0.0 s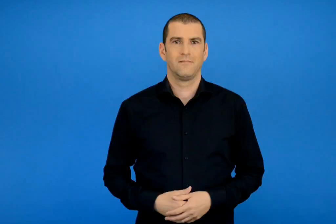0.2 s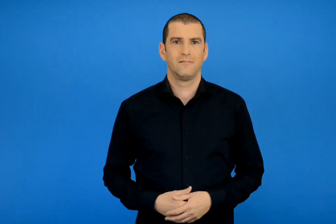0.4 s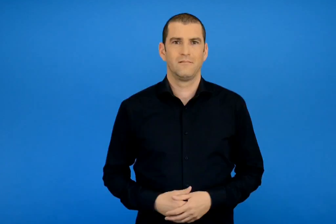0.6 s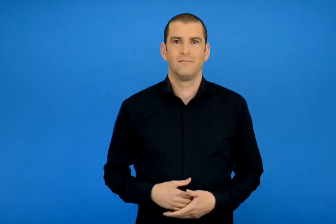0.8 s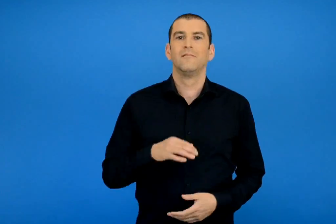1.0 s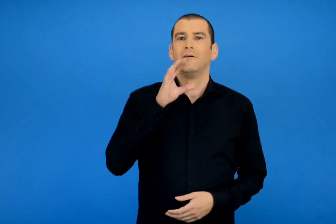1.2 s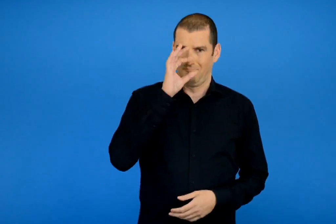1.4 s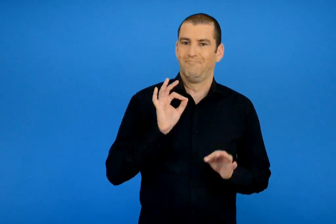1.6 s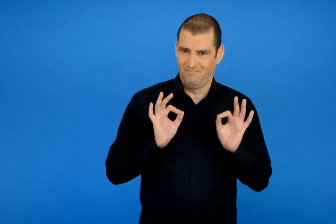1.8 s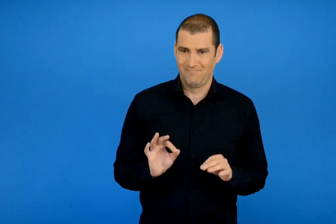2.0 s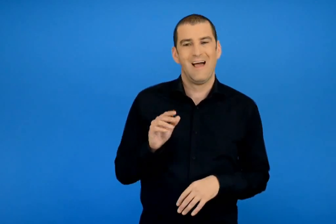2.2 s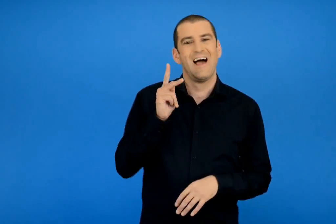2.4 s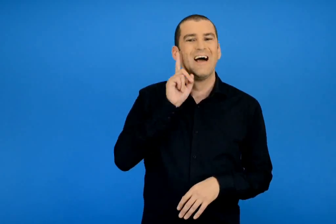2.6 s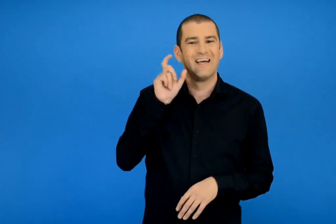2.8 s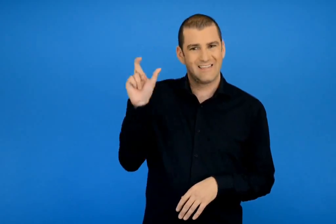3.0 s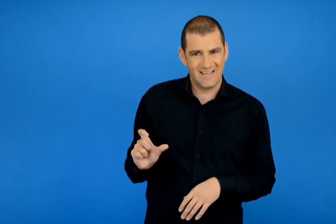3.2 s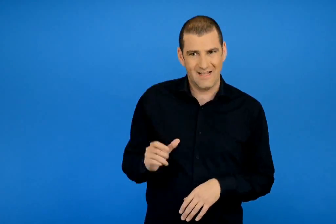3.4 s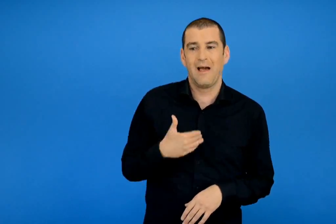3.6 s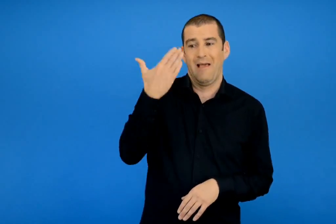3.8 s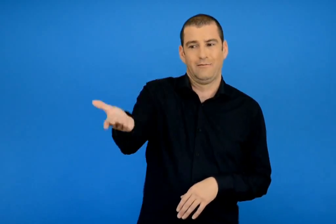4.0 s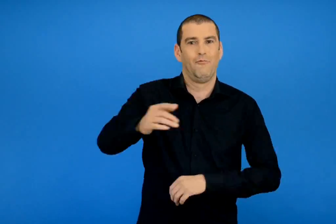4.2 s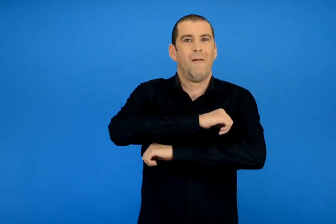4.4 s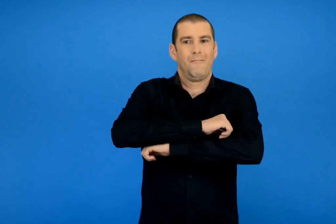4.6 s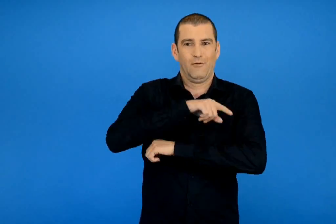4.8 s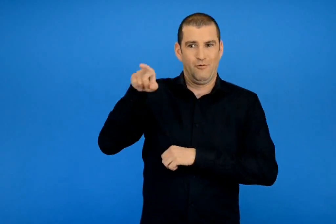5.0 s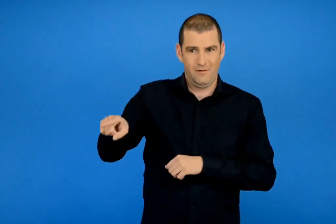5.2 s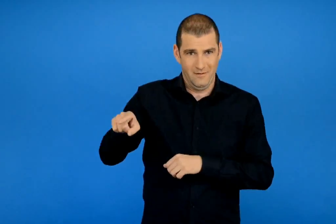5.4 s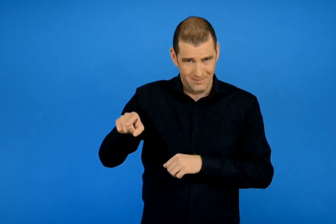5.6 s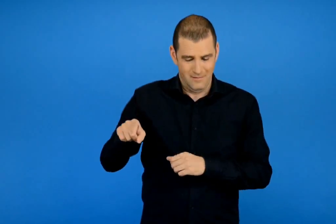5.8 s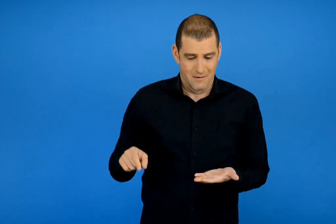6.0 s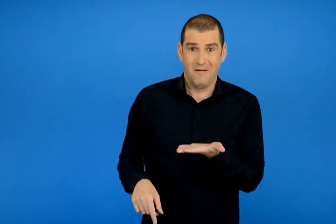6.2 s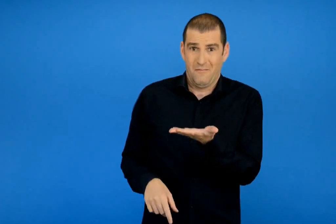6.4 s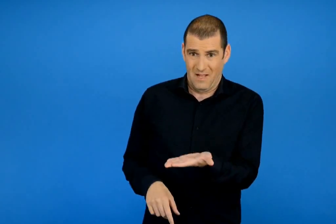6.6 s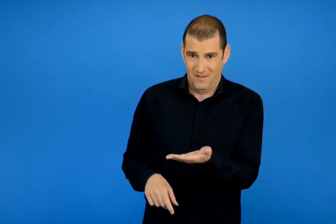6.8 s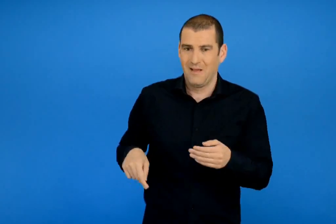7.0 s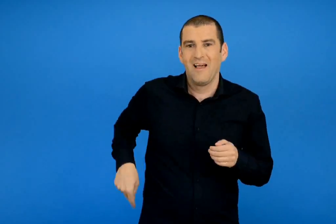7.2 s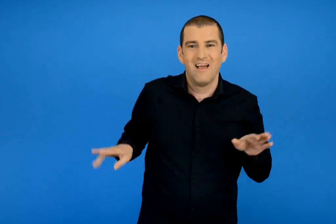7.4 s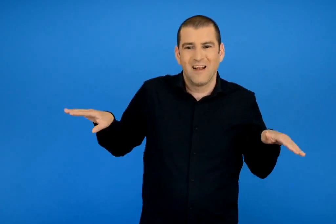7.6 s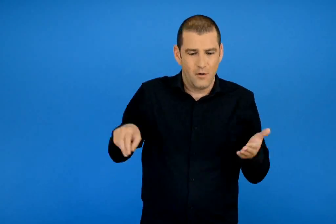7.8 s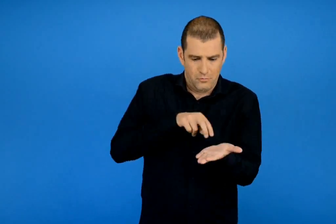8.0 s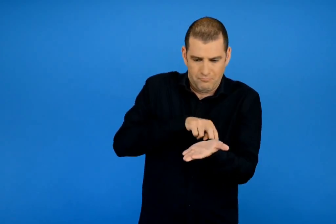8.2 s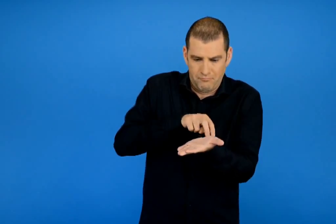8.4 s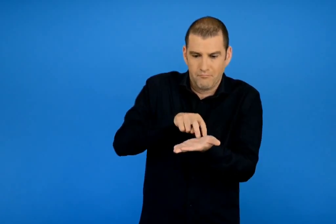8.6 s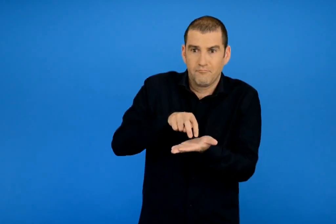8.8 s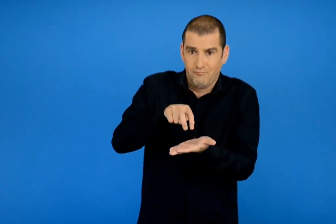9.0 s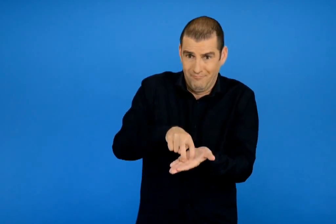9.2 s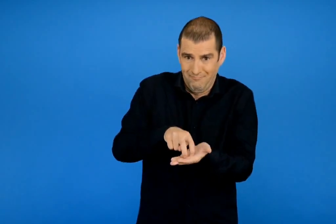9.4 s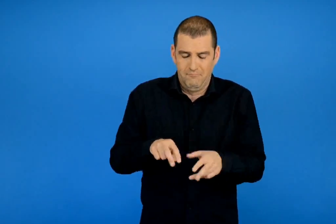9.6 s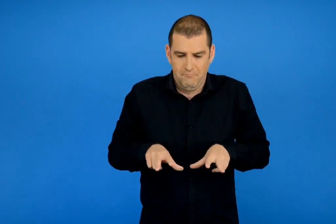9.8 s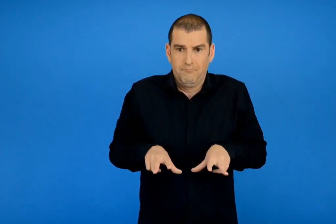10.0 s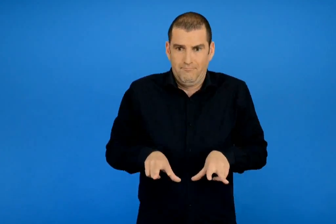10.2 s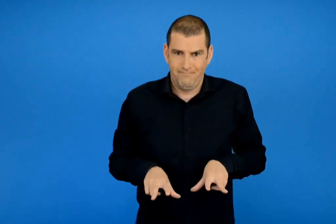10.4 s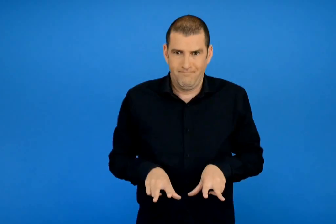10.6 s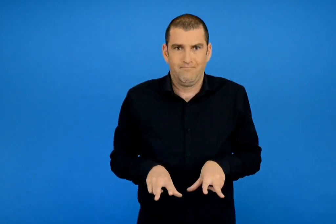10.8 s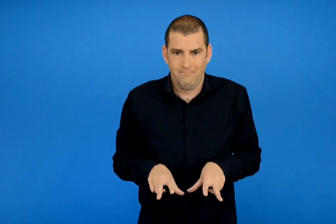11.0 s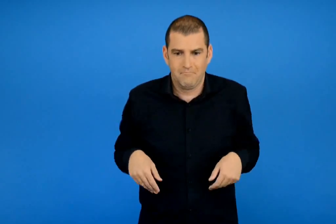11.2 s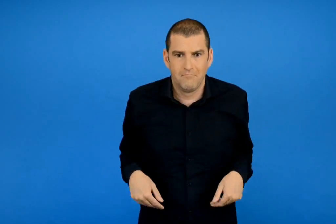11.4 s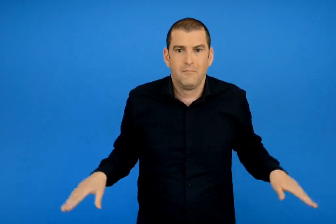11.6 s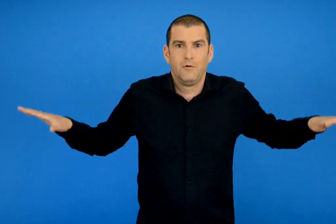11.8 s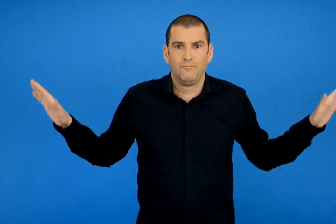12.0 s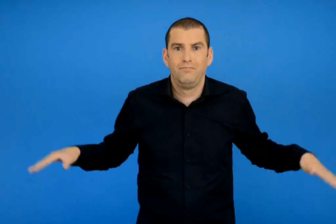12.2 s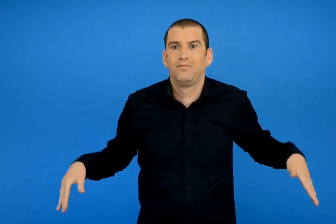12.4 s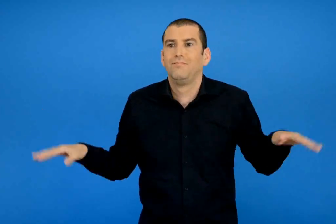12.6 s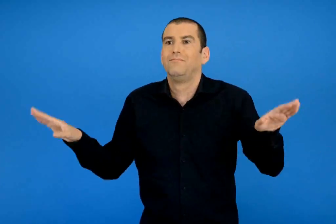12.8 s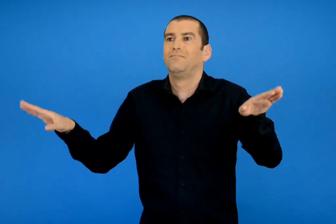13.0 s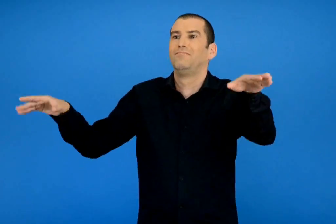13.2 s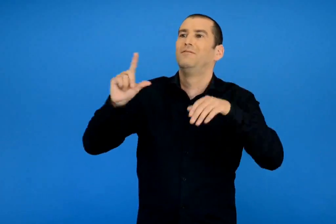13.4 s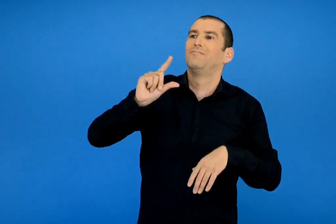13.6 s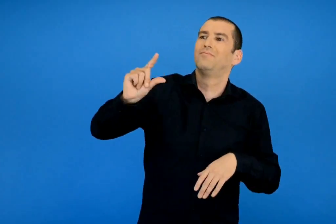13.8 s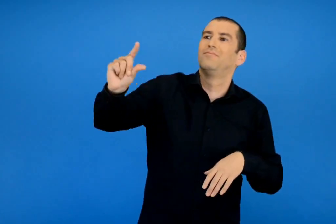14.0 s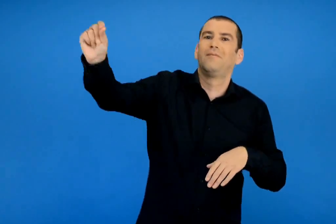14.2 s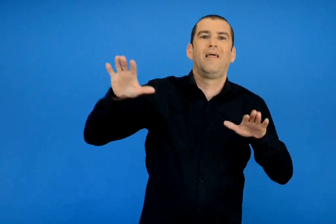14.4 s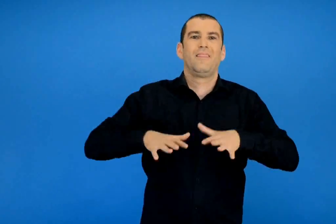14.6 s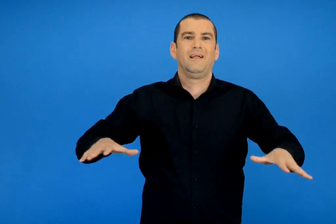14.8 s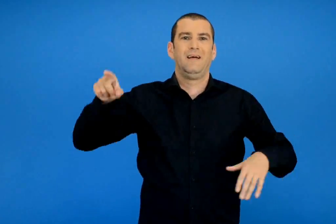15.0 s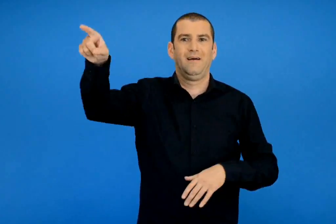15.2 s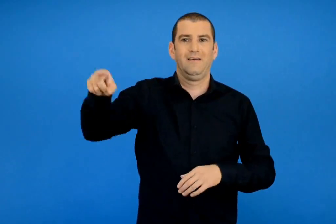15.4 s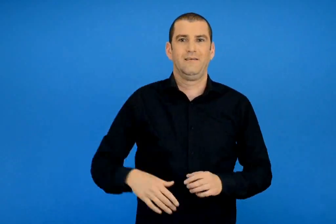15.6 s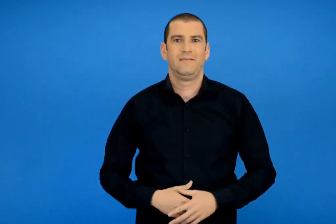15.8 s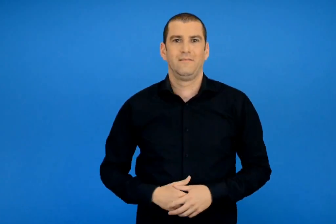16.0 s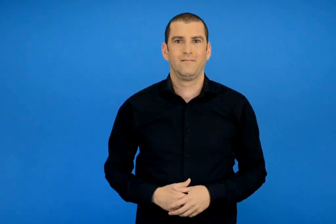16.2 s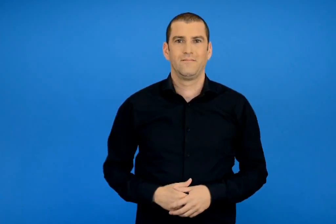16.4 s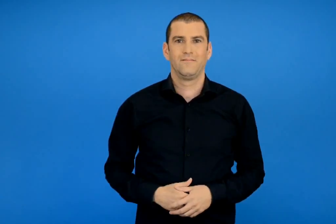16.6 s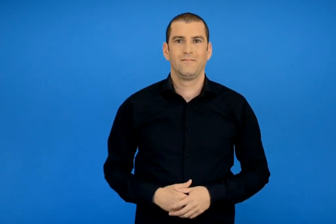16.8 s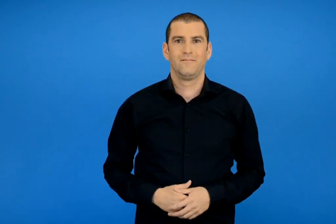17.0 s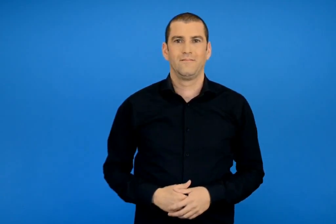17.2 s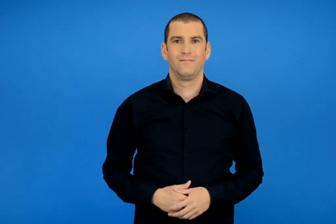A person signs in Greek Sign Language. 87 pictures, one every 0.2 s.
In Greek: κι αλήθεια όταν βγήκε η κατερίνα στο μπαλκόνι το χελιδόνι έκανε ένα δυο πηδηματάκια πάνω στην τεντωμένη παλάμη της ύστερα ζυγιάστηκε άνοιξε τις φτερούγες του και φρρρτ πέταξε κατά τη θάλασσα
